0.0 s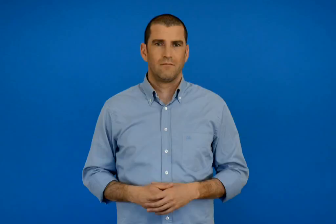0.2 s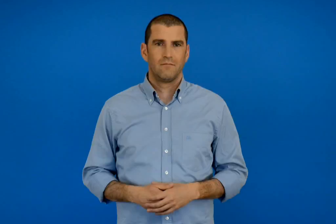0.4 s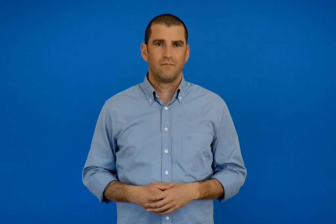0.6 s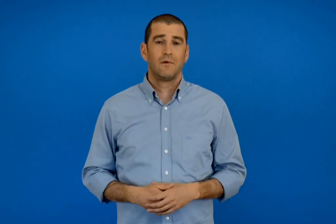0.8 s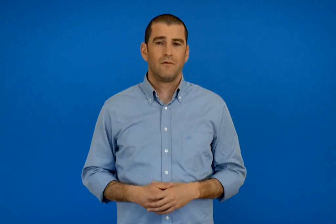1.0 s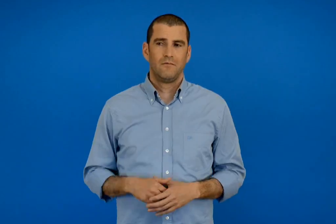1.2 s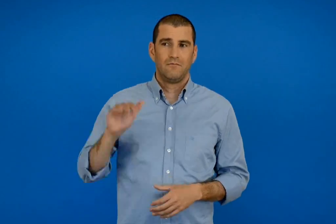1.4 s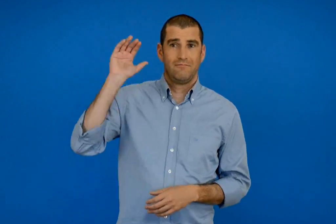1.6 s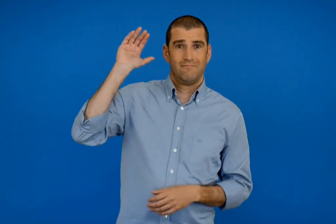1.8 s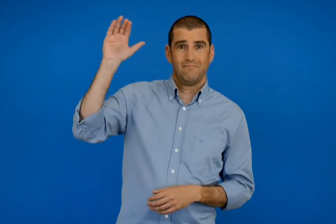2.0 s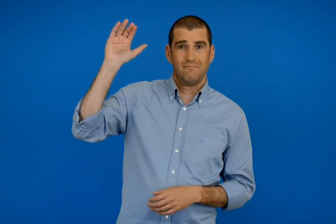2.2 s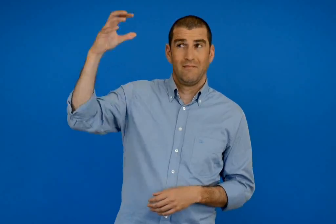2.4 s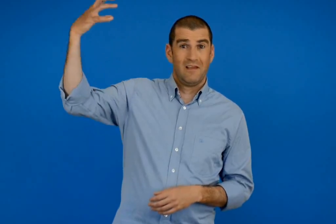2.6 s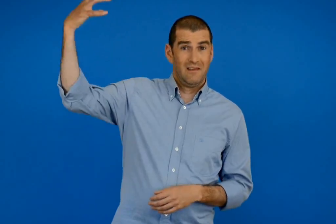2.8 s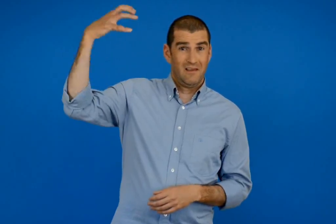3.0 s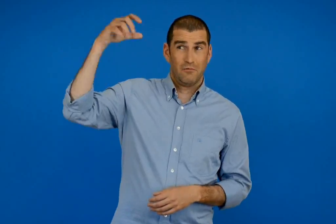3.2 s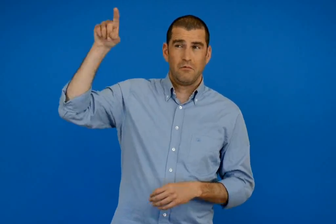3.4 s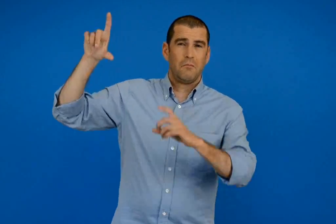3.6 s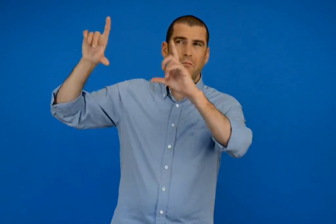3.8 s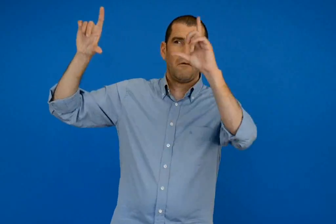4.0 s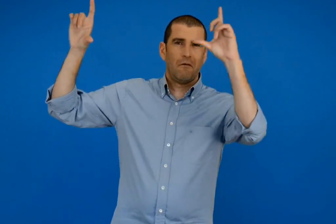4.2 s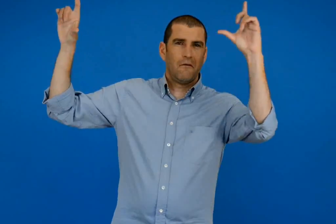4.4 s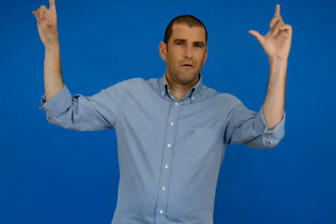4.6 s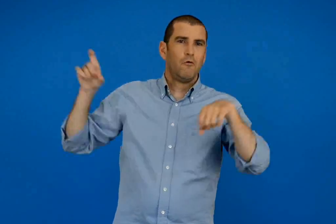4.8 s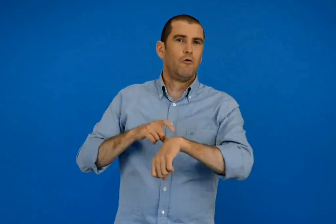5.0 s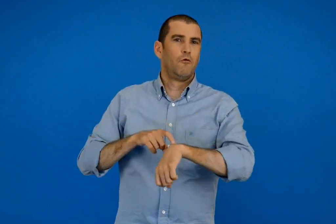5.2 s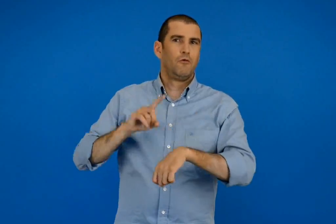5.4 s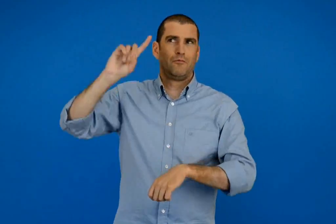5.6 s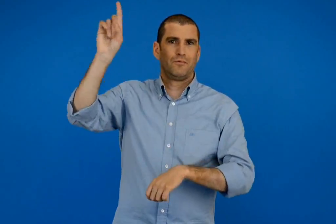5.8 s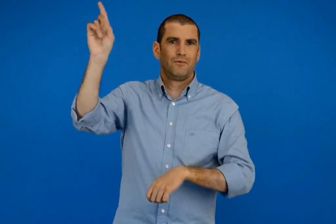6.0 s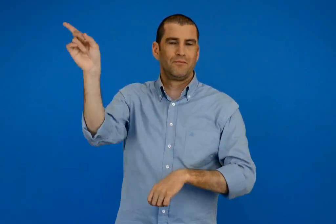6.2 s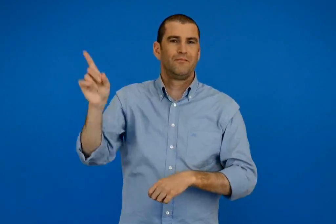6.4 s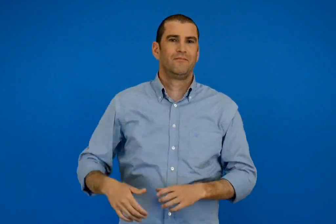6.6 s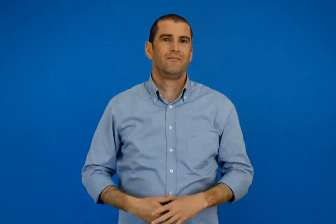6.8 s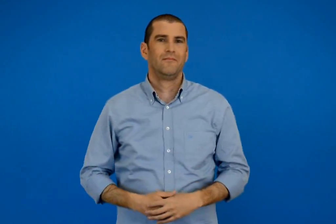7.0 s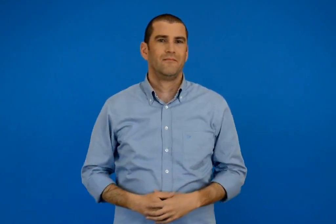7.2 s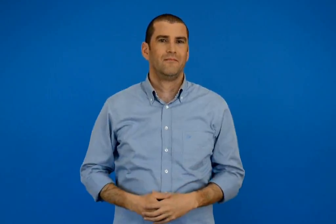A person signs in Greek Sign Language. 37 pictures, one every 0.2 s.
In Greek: ρωτά τον ήλιο το μεγάλο ρολόι
